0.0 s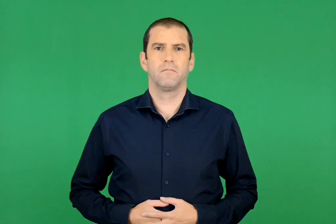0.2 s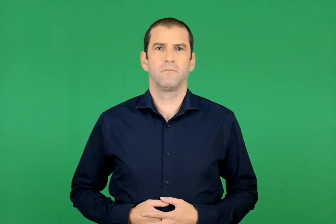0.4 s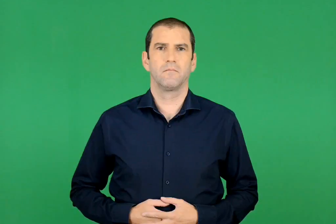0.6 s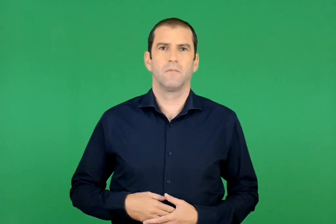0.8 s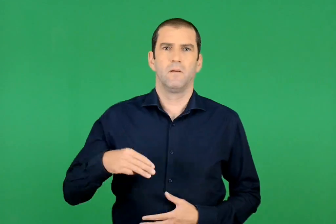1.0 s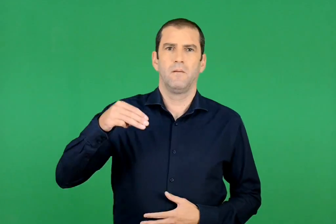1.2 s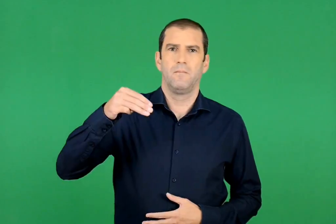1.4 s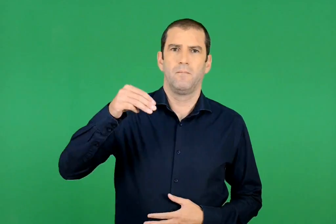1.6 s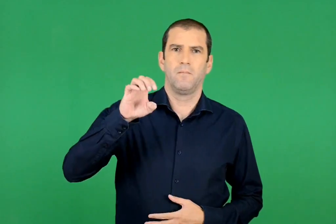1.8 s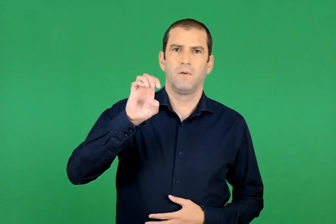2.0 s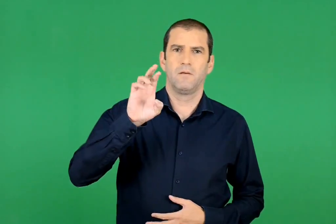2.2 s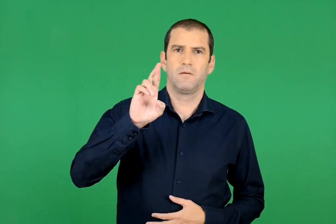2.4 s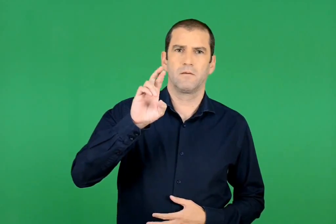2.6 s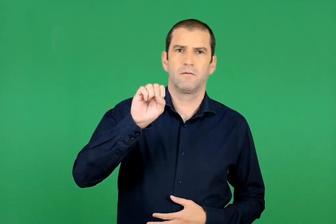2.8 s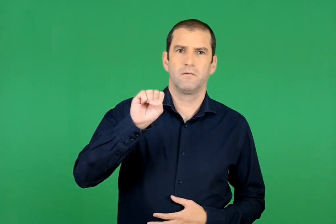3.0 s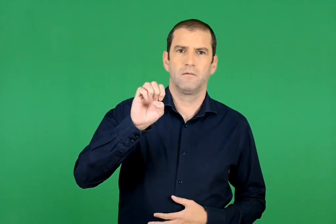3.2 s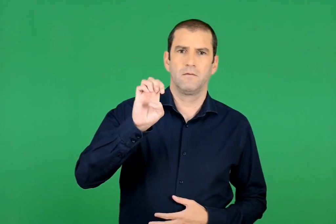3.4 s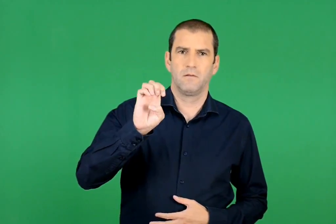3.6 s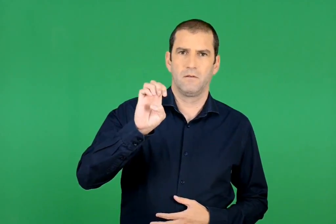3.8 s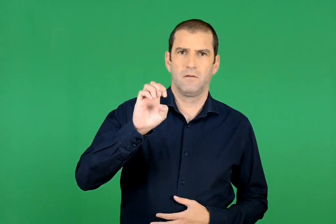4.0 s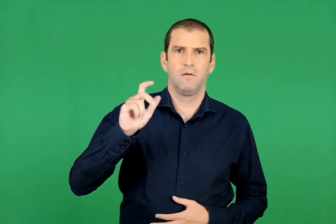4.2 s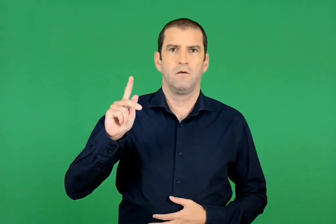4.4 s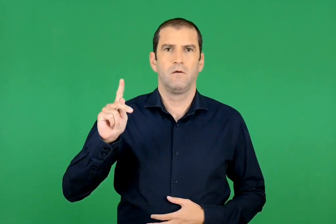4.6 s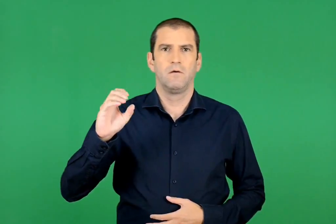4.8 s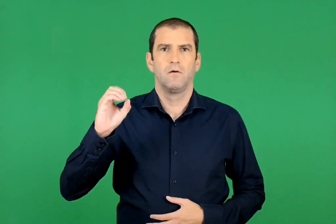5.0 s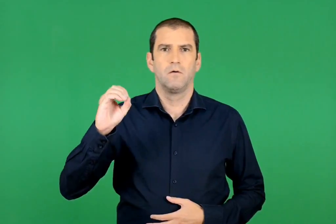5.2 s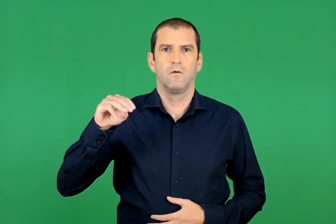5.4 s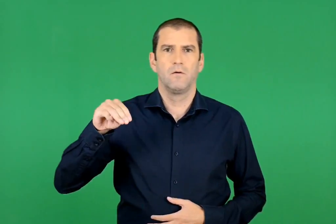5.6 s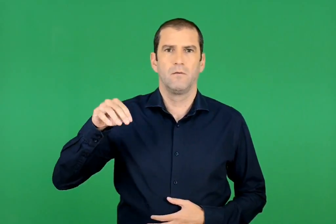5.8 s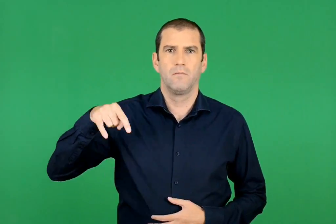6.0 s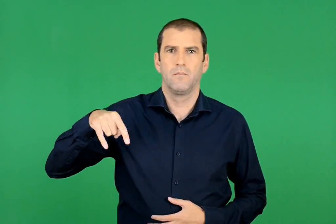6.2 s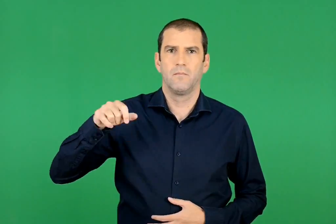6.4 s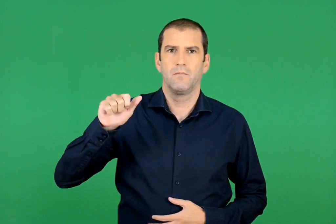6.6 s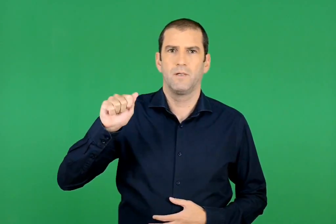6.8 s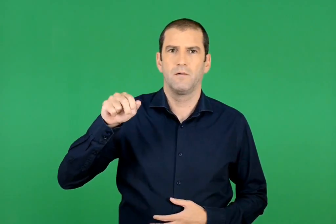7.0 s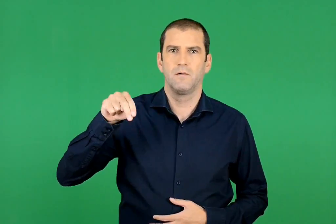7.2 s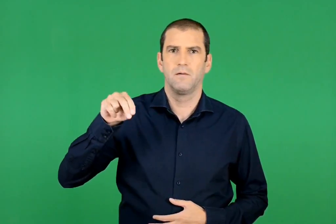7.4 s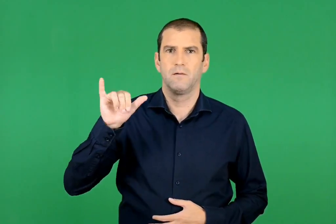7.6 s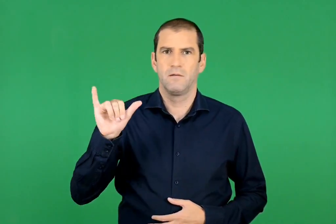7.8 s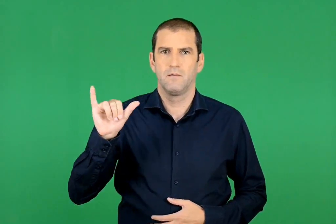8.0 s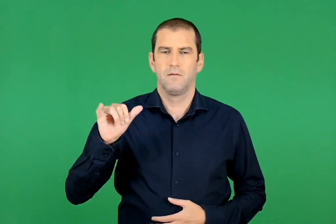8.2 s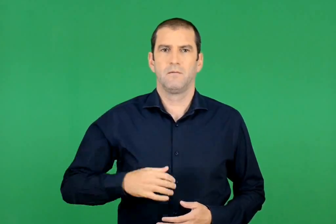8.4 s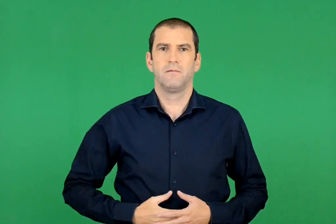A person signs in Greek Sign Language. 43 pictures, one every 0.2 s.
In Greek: μερσέ κόµπανυ
